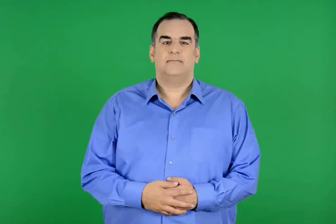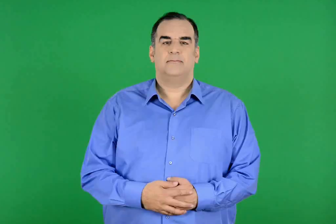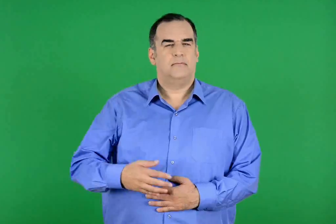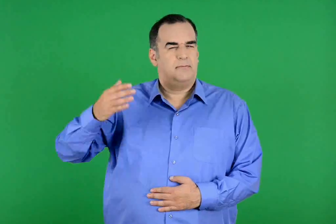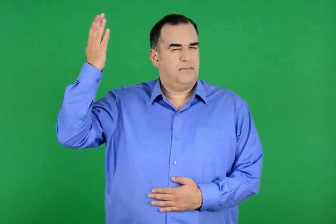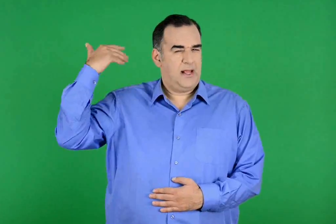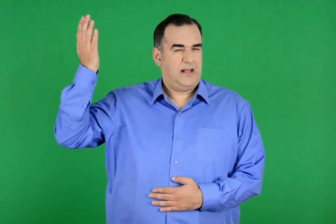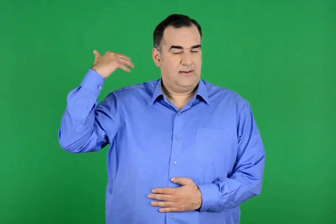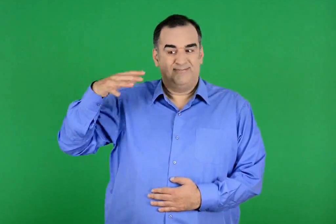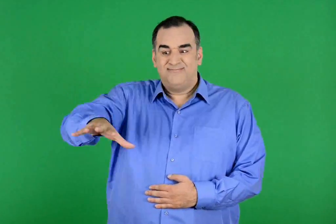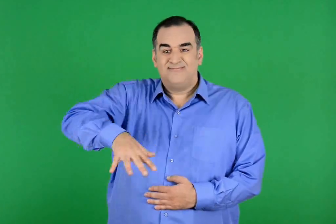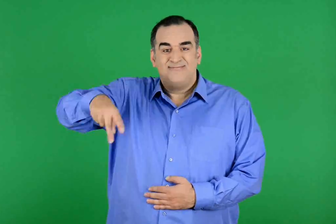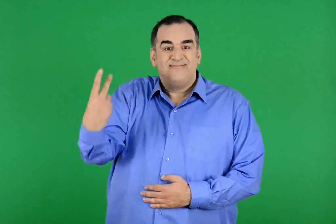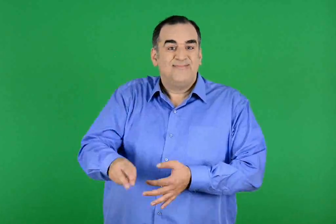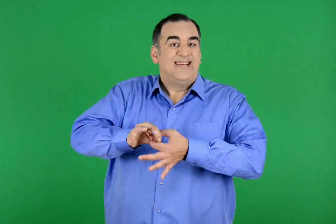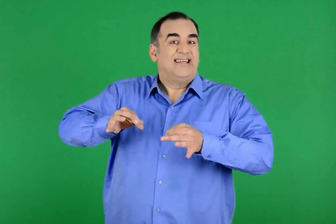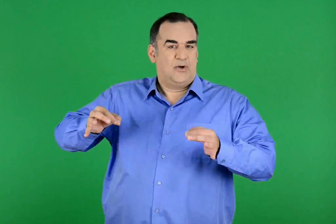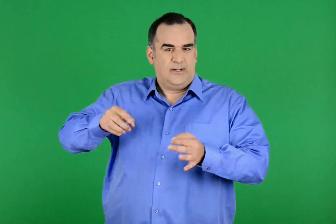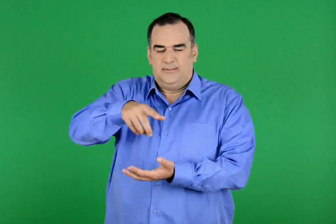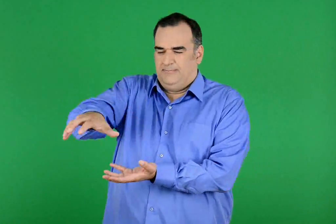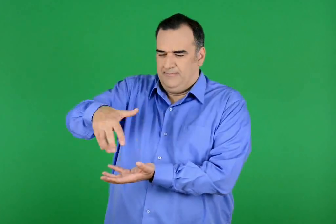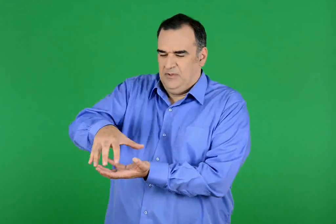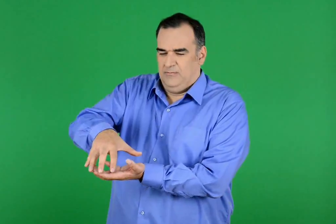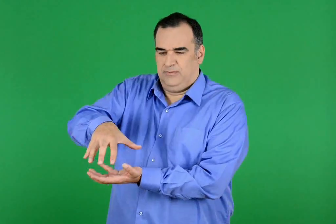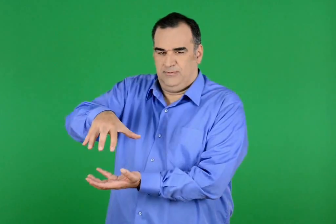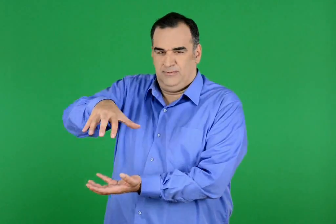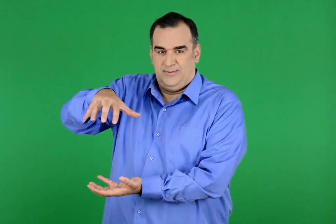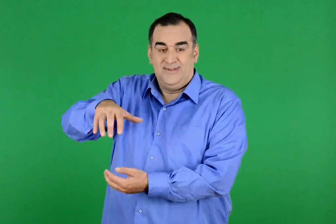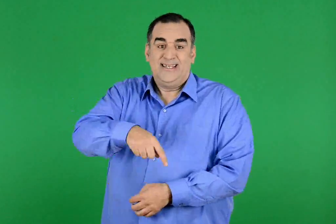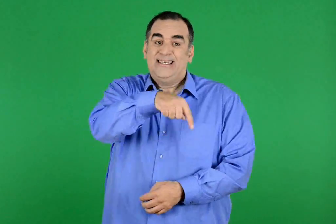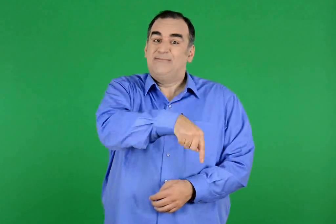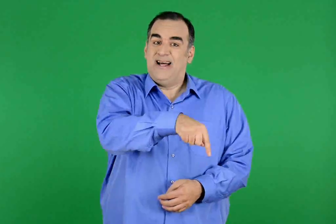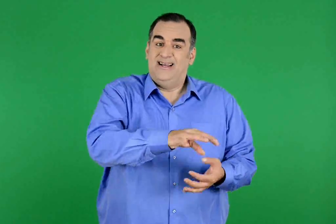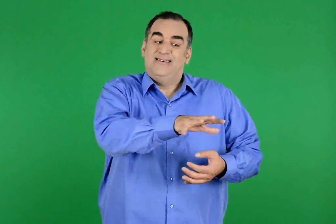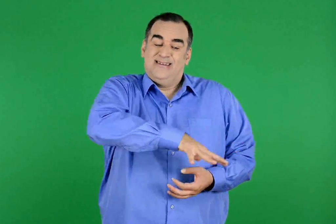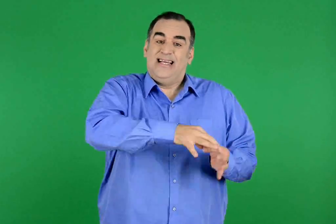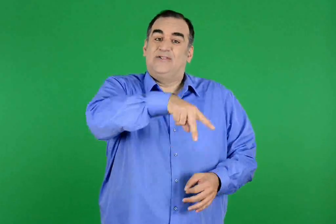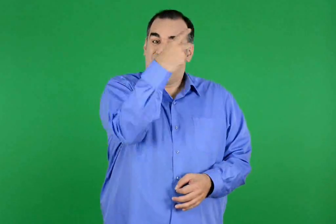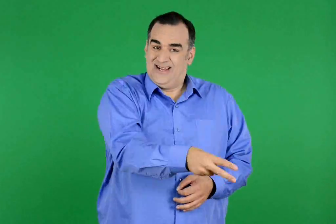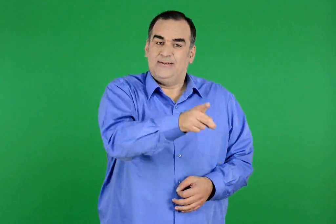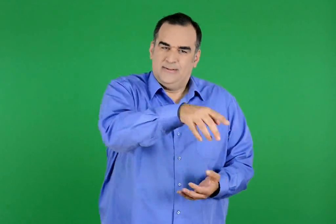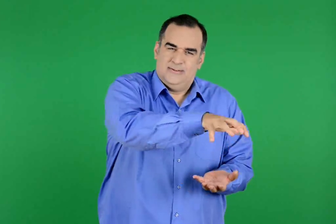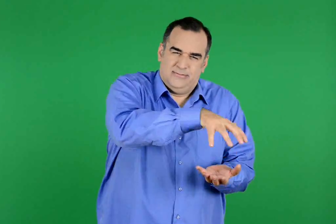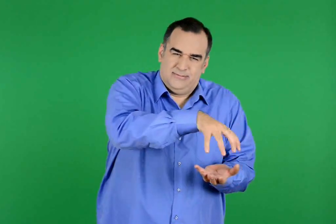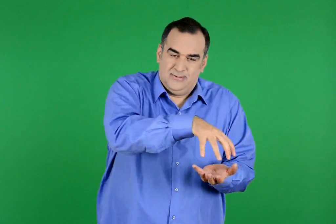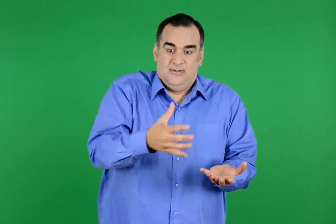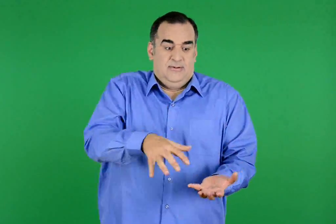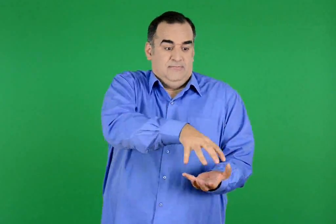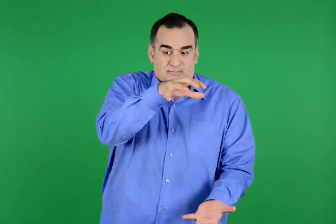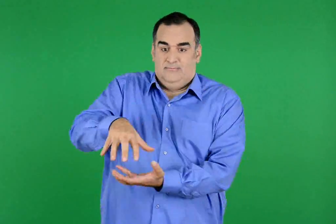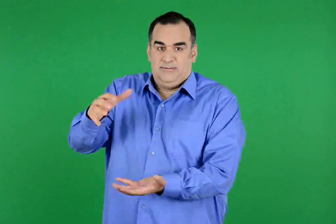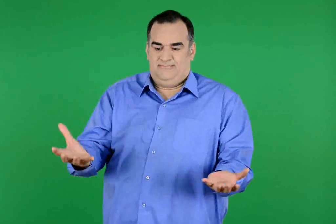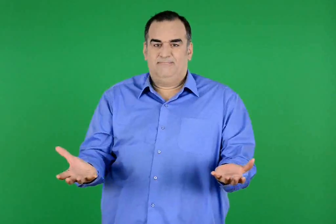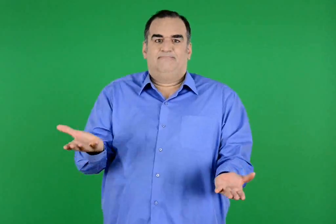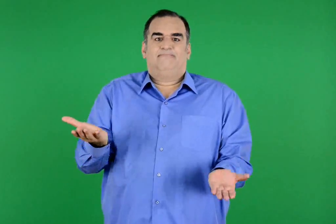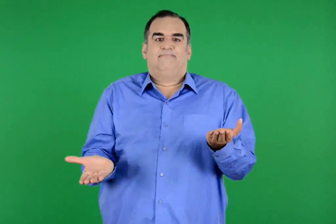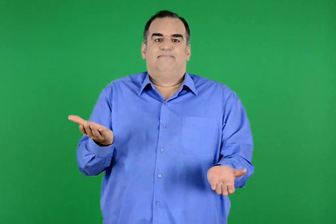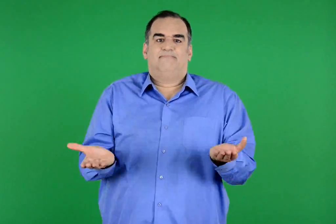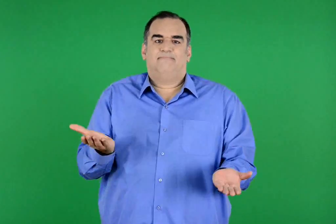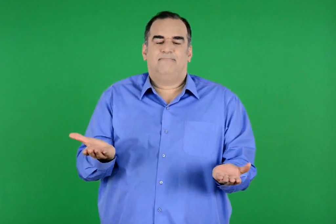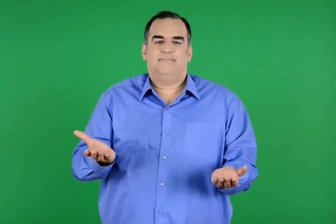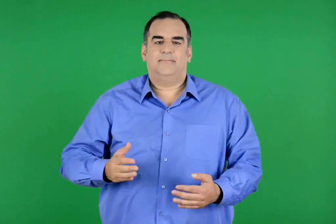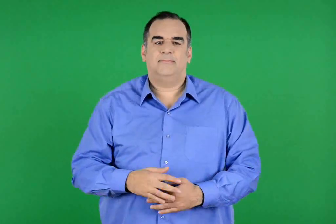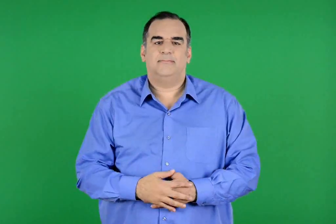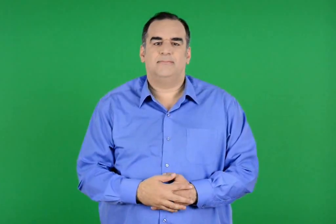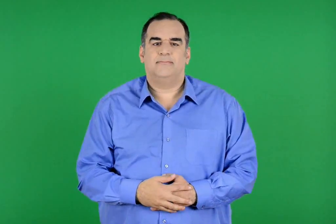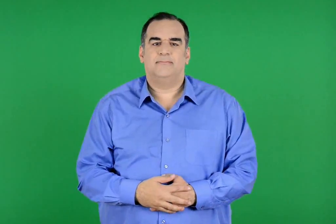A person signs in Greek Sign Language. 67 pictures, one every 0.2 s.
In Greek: συγκεντρώνουμε πληροφοριακό υλικό για το παρελθόν του δικού μας τόπου και το συγκρίνουμε με το σήμερα
